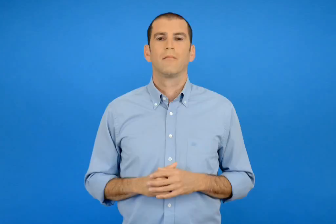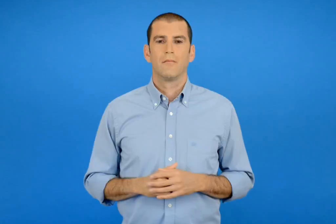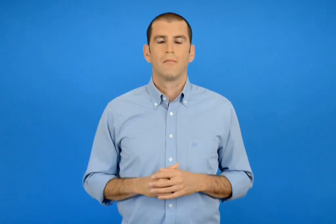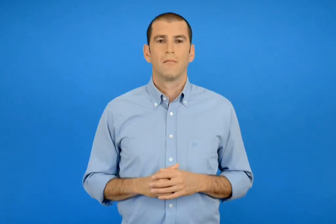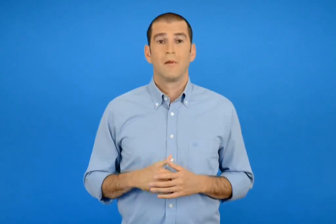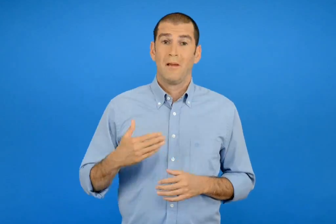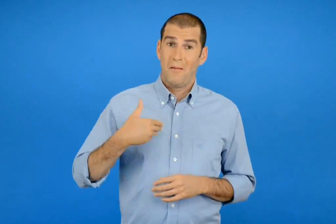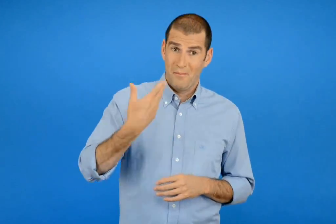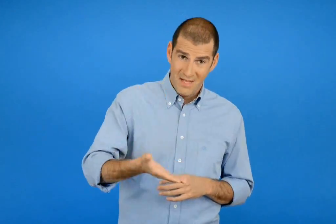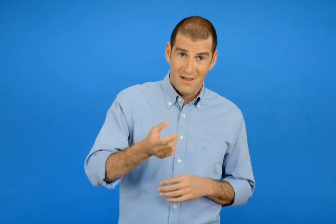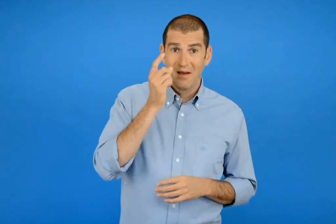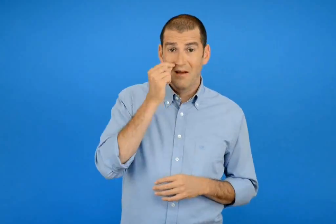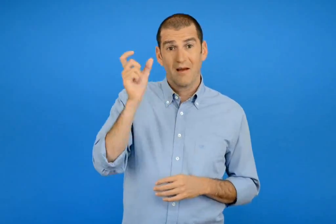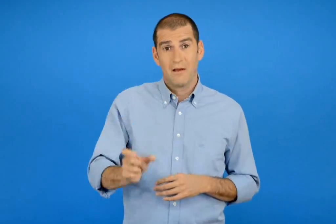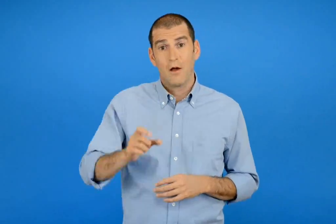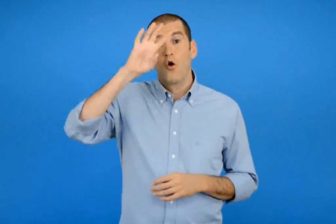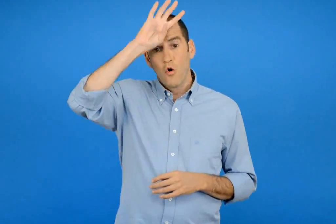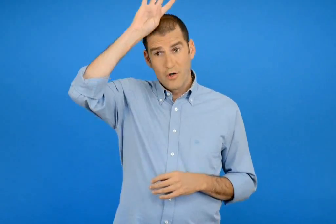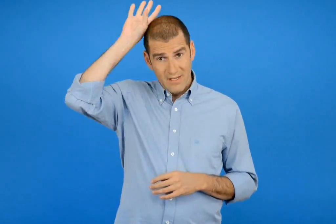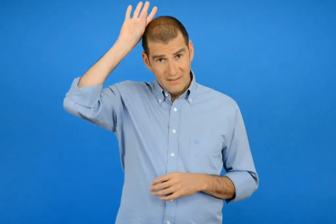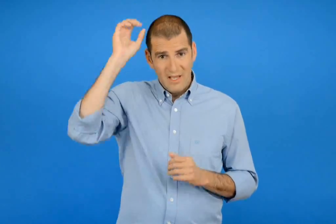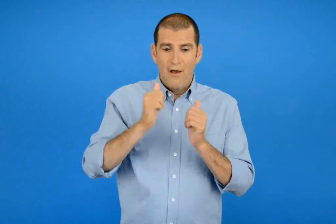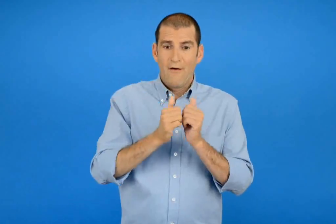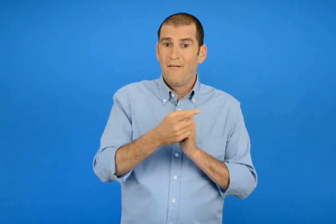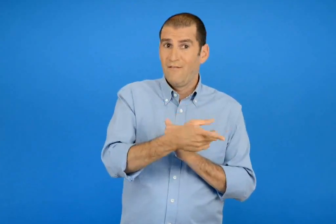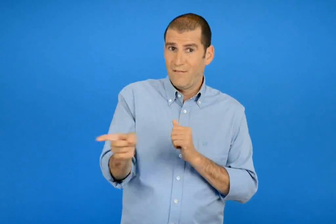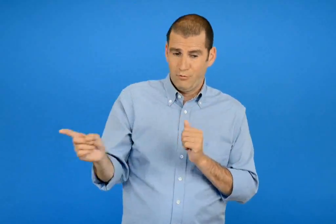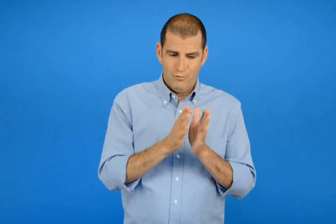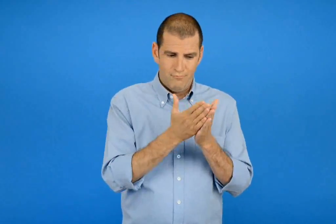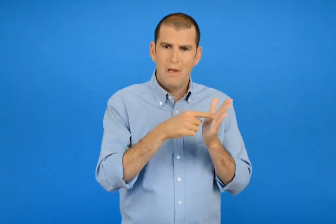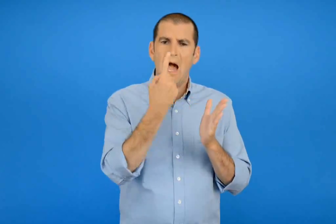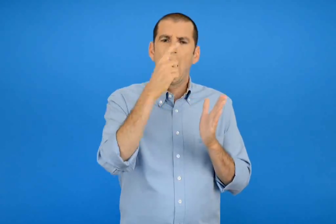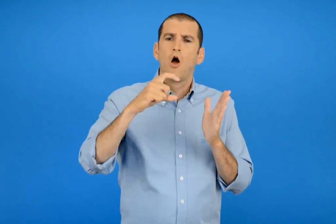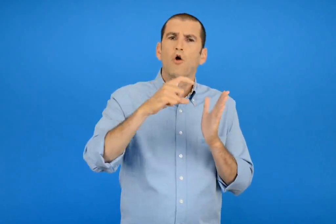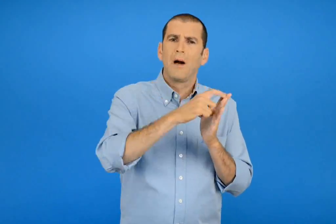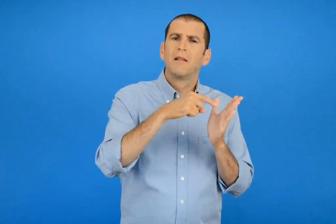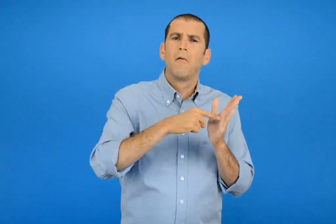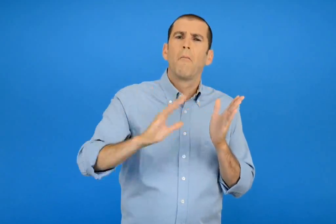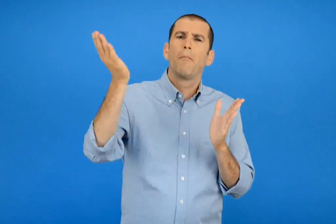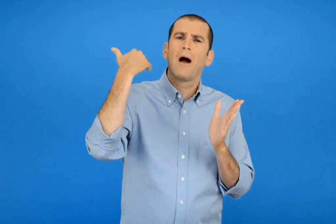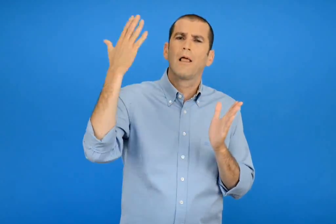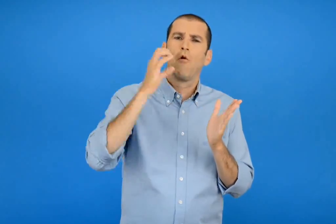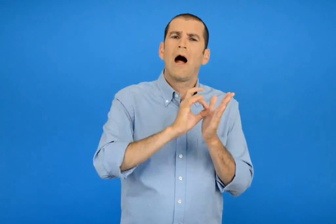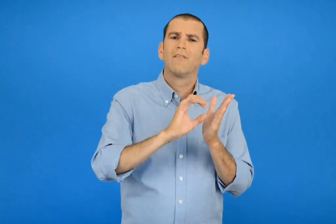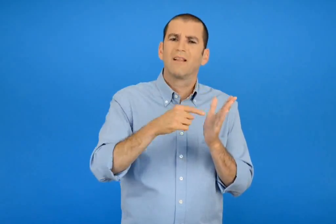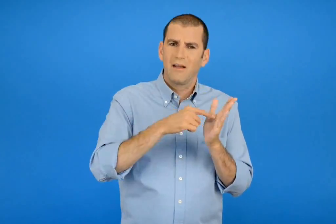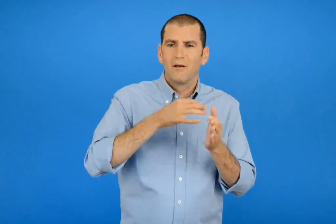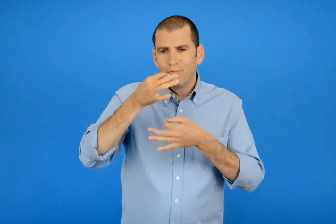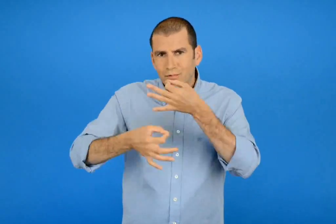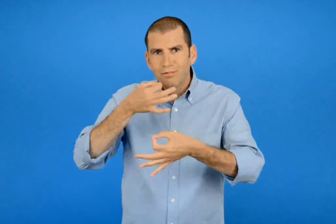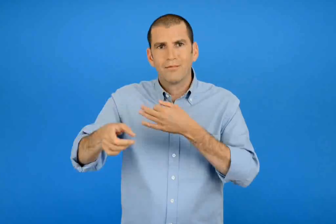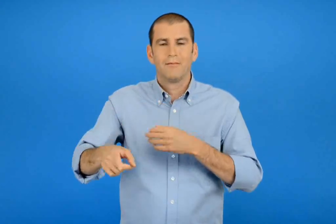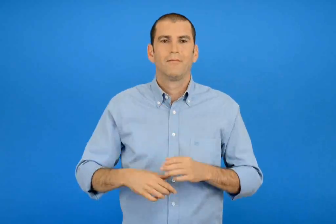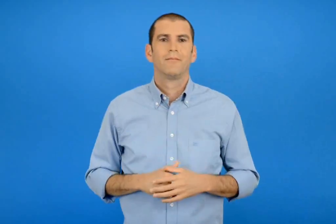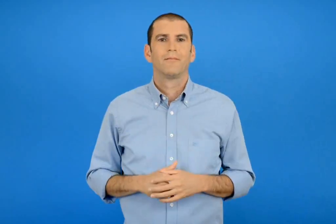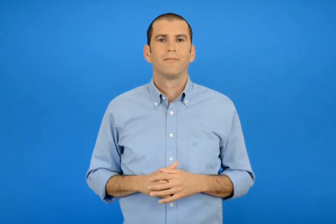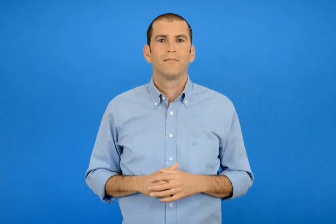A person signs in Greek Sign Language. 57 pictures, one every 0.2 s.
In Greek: υστέρα ο ορφέας διάβασε στους φίλους του εάν κομμάτι από εάν παλιό αλφαβητάρι
